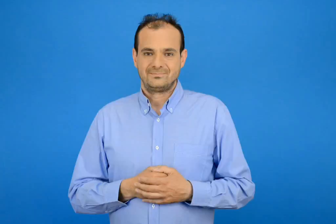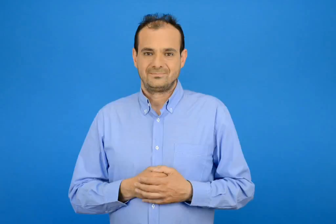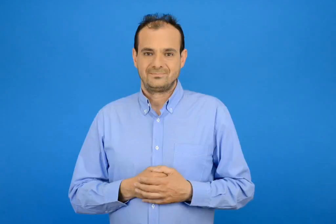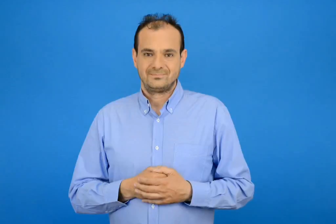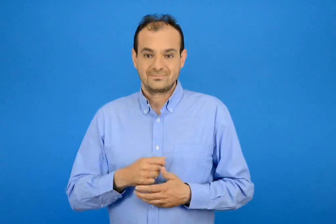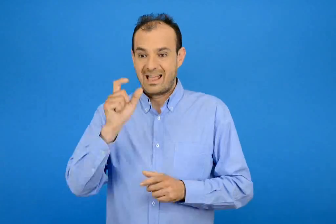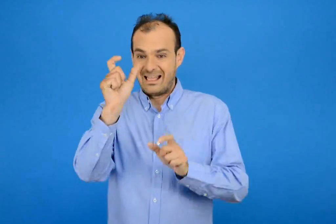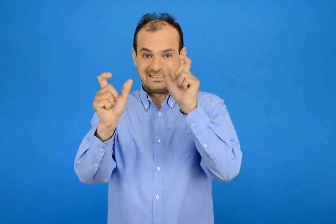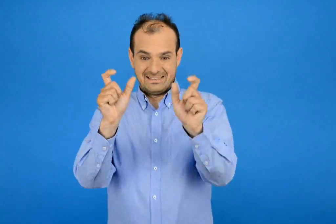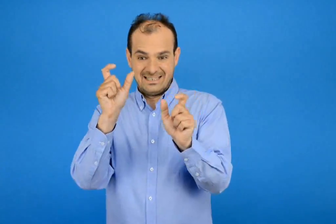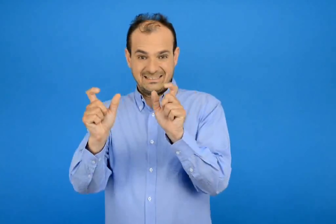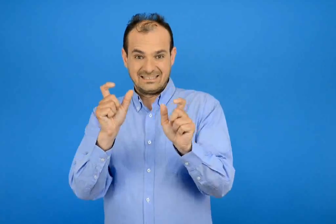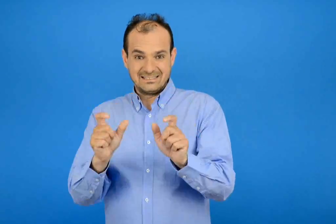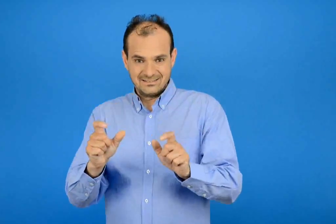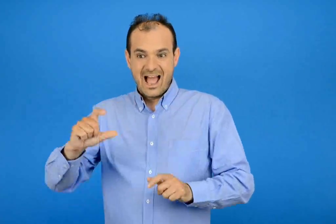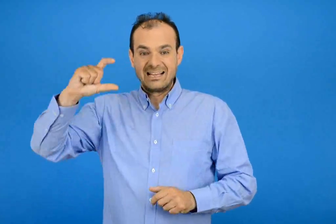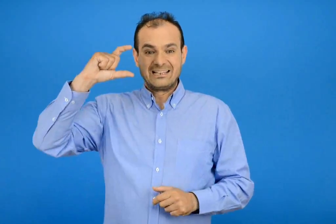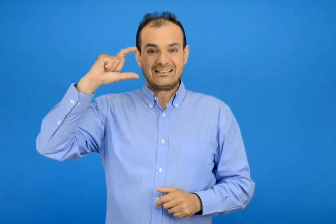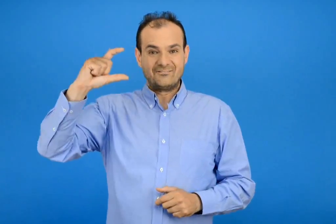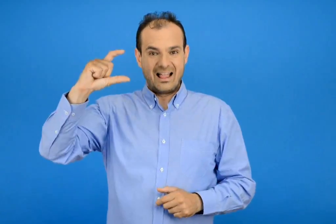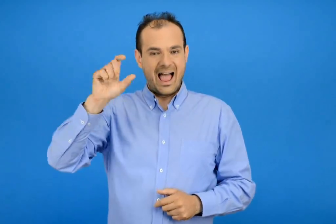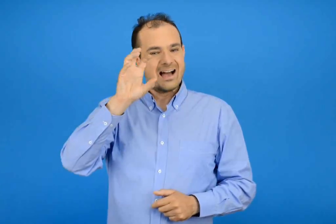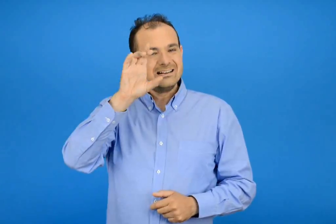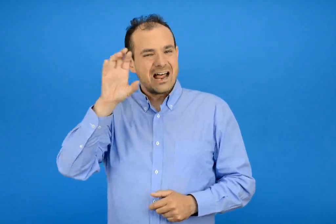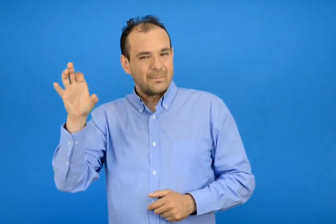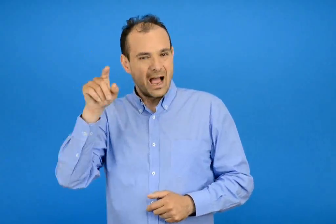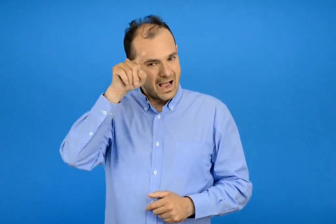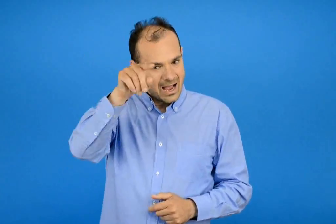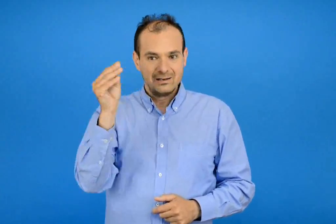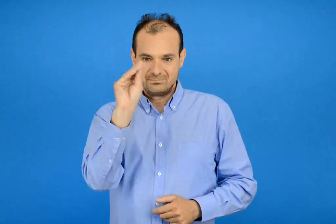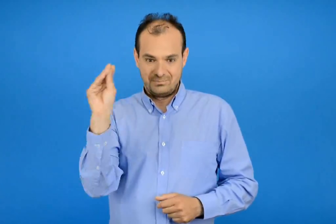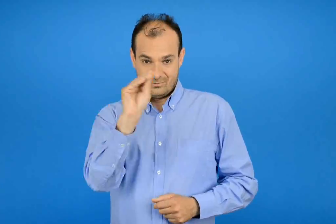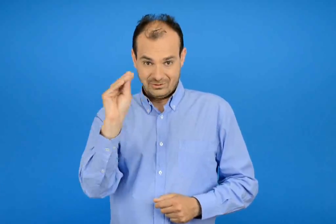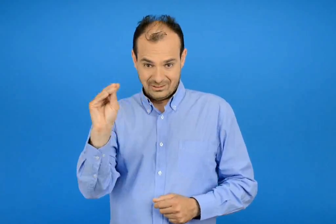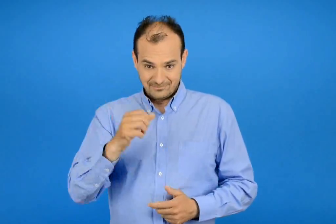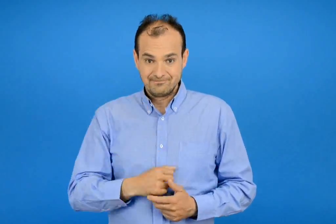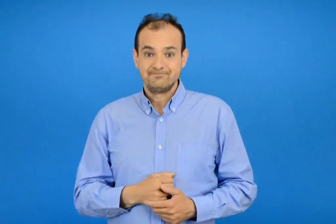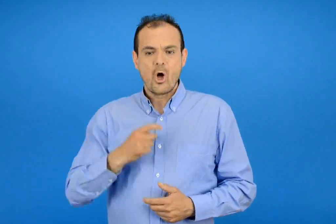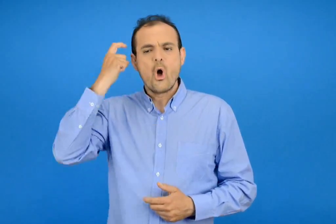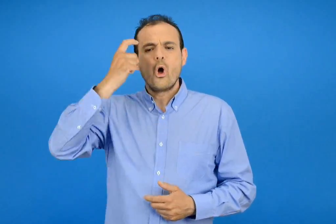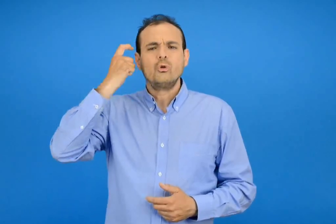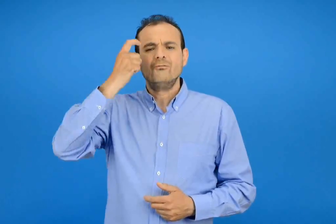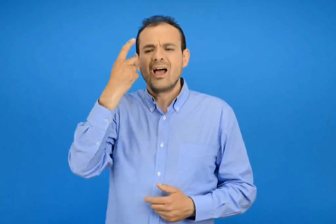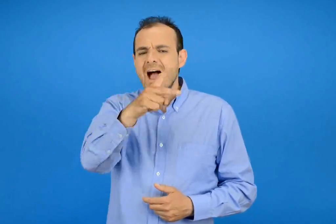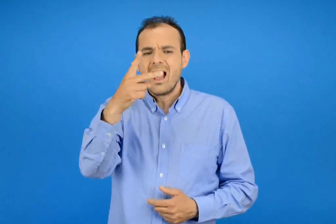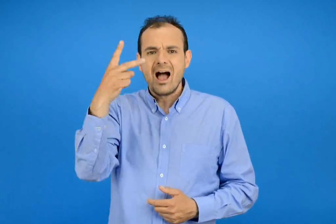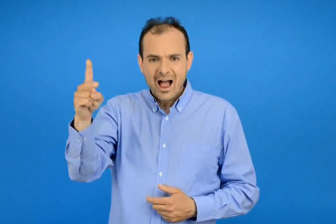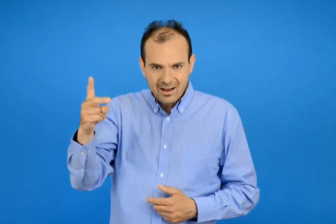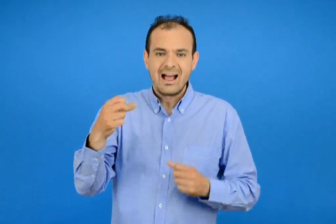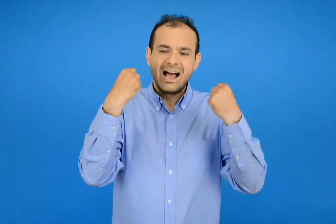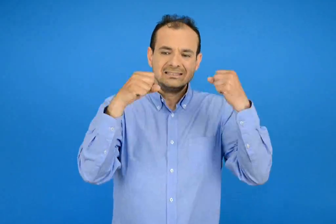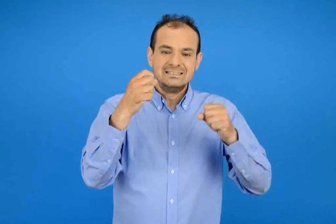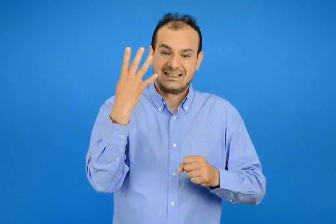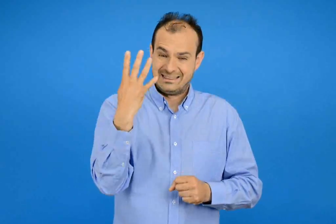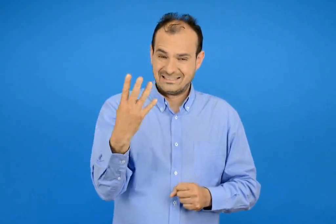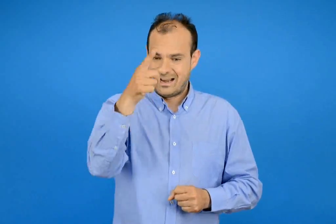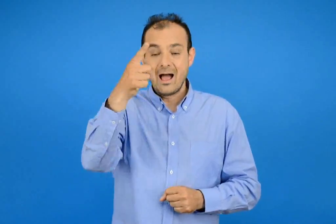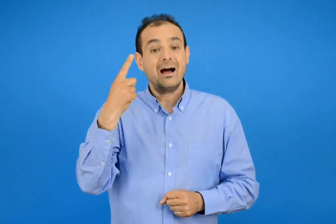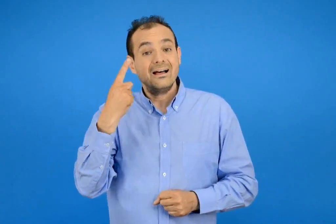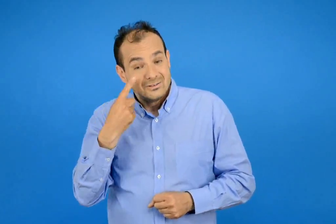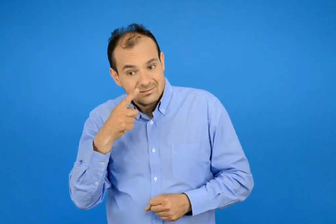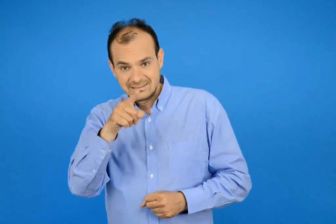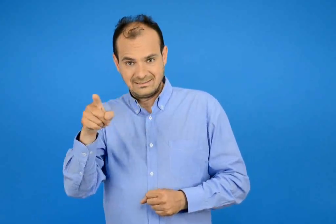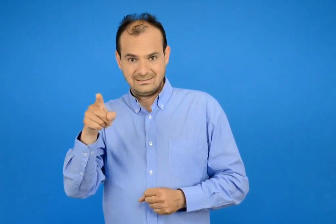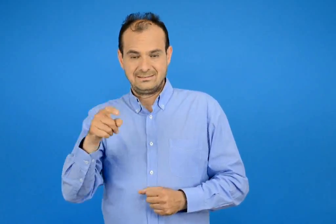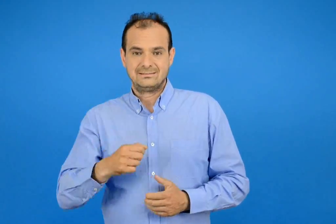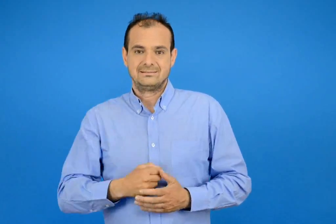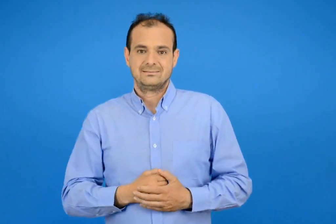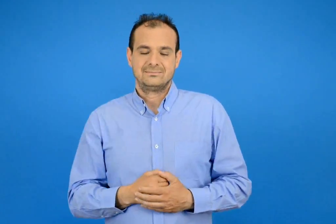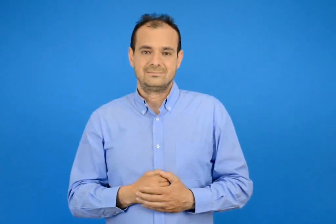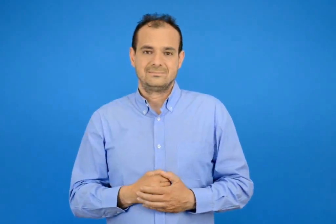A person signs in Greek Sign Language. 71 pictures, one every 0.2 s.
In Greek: συμπλήρωσε τις λέξεις με κεφάλαια γράμματα για την ορθογραφία τους δες την άσκηση 4
